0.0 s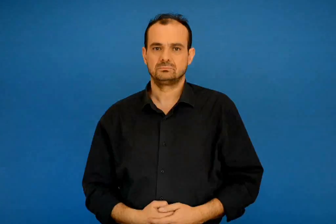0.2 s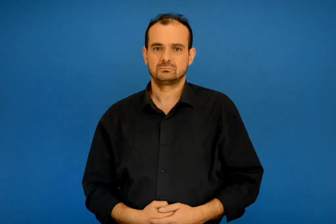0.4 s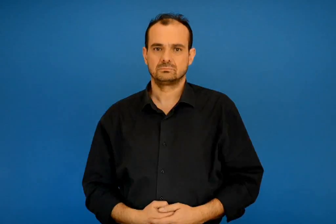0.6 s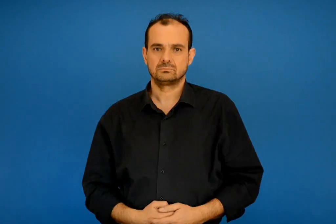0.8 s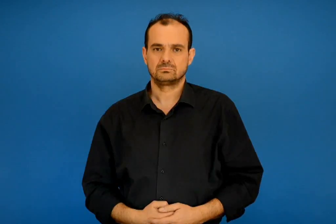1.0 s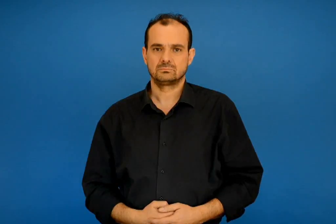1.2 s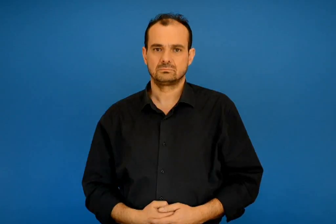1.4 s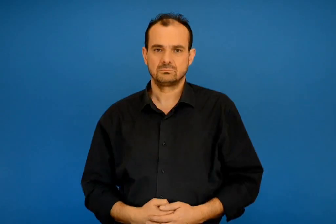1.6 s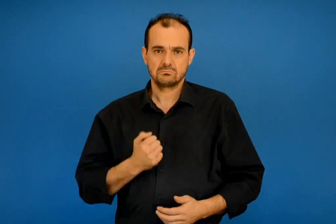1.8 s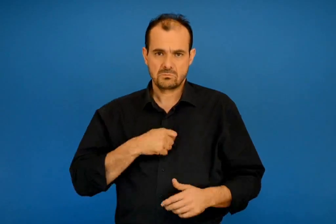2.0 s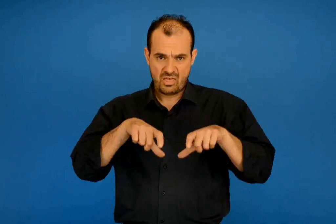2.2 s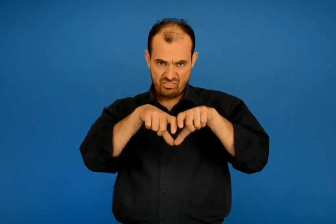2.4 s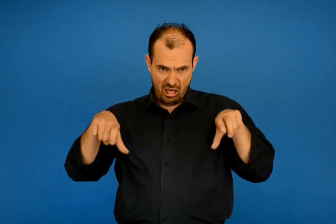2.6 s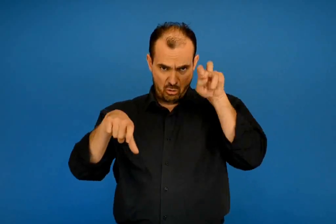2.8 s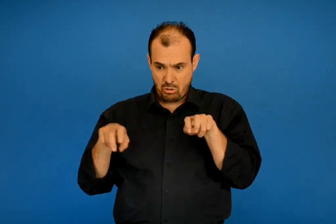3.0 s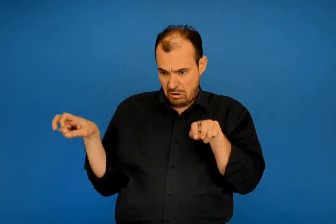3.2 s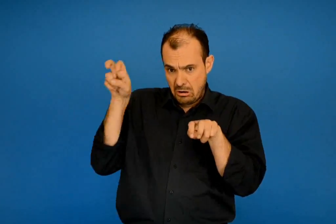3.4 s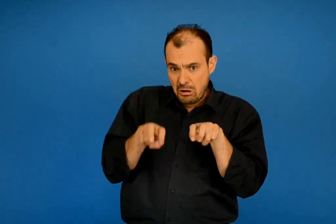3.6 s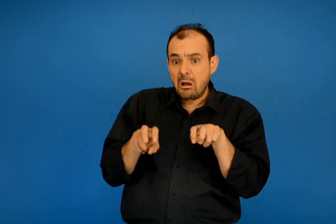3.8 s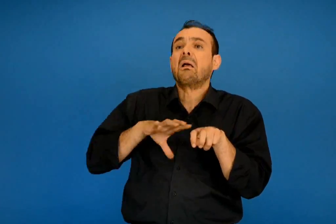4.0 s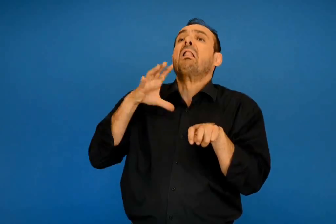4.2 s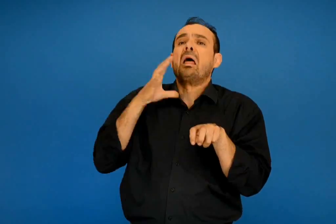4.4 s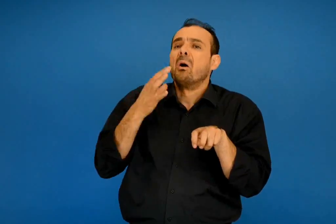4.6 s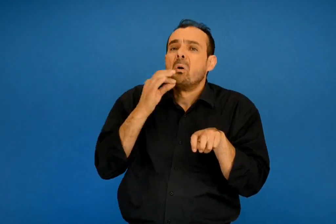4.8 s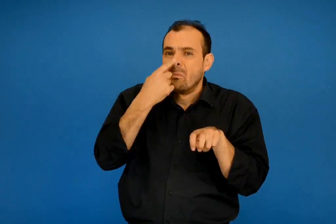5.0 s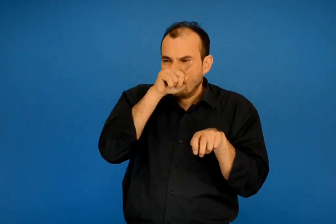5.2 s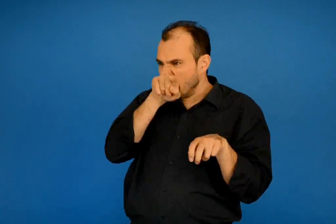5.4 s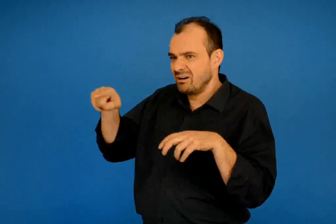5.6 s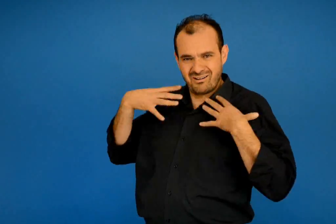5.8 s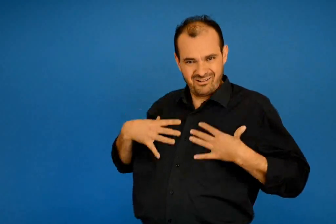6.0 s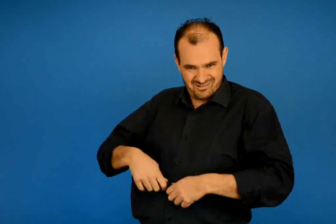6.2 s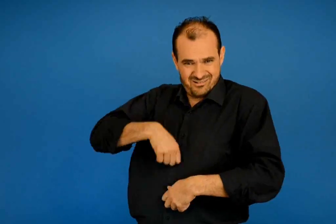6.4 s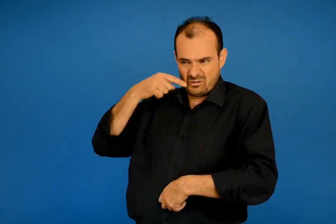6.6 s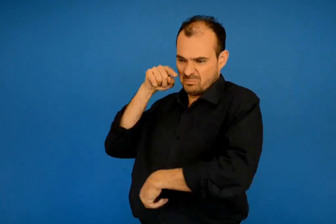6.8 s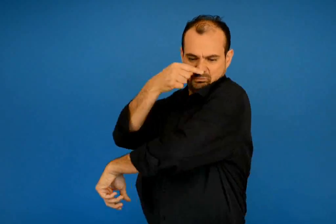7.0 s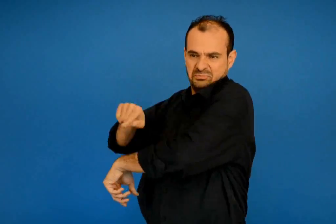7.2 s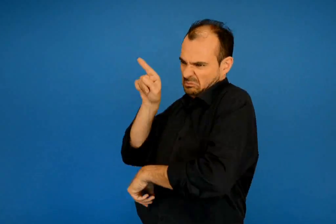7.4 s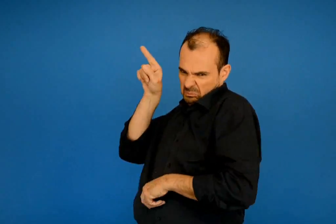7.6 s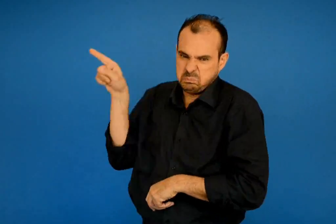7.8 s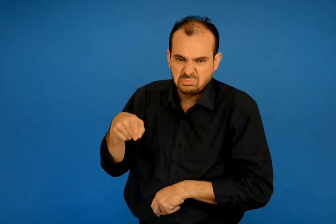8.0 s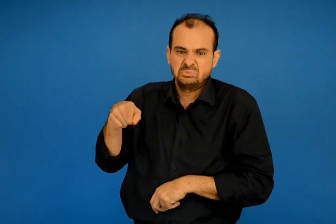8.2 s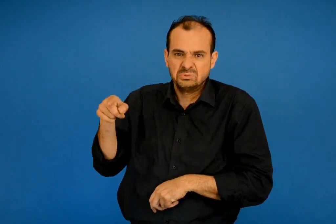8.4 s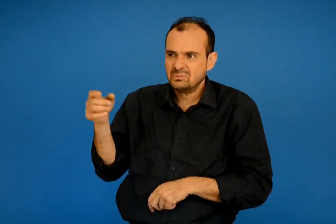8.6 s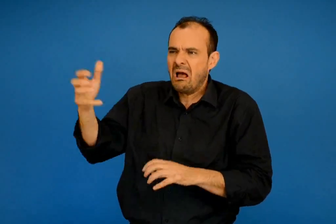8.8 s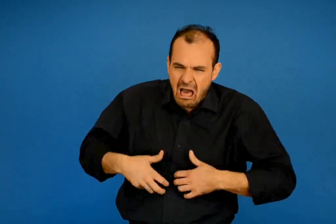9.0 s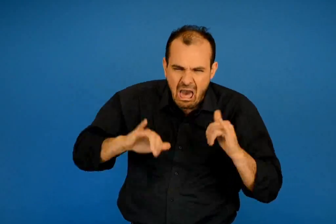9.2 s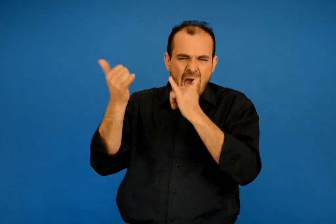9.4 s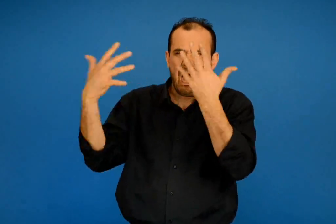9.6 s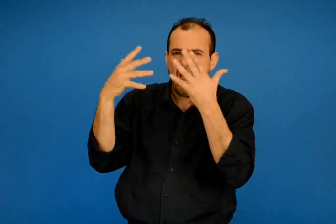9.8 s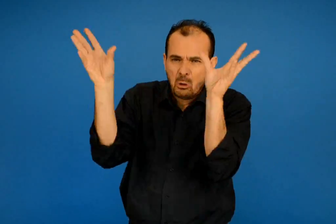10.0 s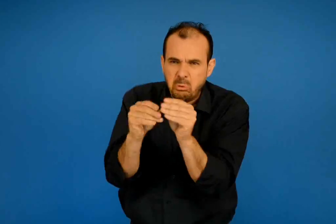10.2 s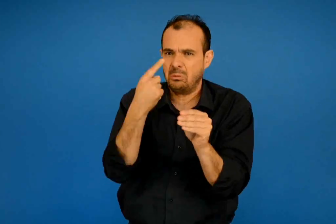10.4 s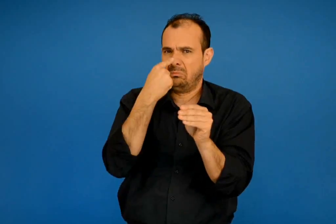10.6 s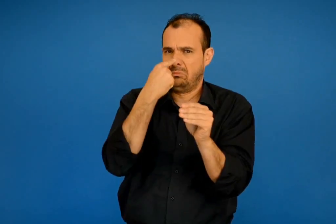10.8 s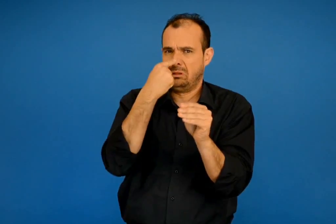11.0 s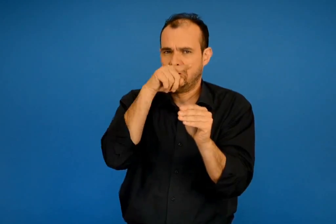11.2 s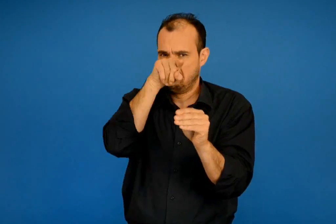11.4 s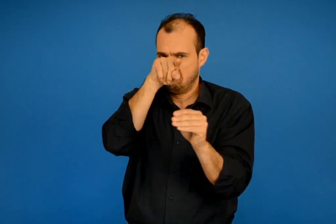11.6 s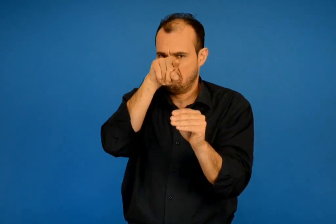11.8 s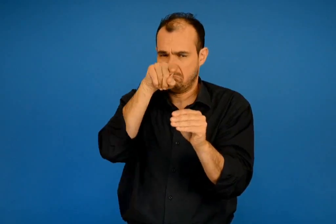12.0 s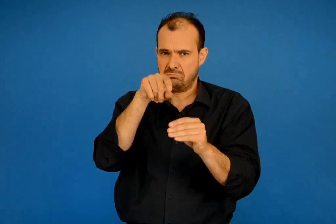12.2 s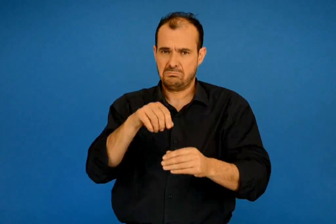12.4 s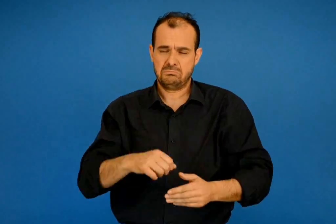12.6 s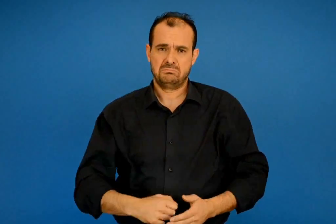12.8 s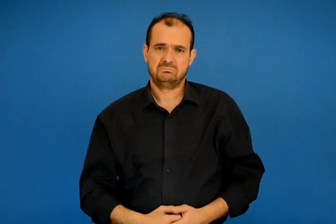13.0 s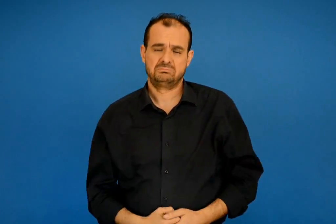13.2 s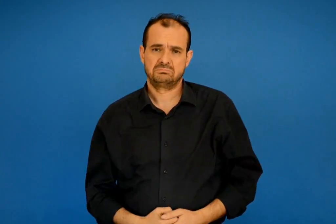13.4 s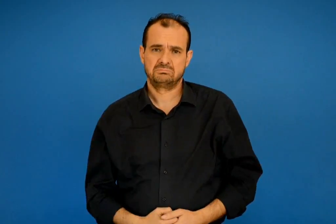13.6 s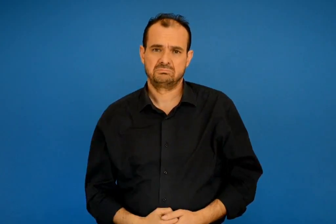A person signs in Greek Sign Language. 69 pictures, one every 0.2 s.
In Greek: ούτε κάνεις κάθεται μαζί μου στο ίδιο θρανίο για να μην του σκίσω λένε την ποδιά κι όλο χαζοαστεία κάνουν με την μύτη μου
